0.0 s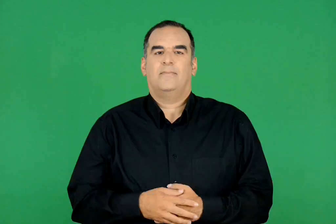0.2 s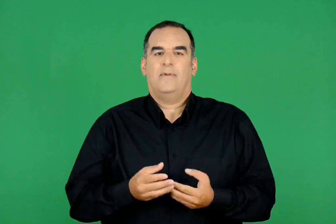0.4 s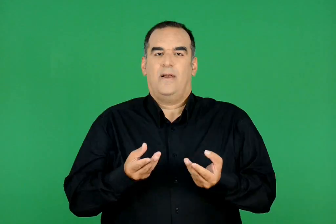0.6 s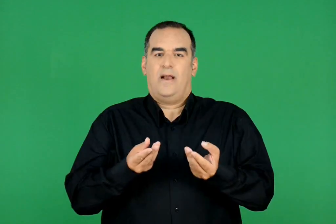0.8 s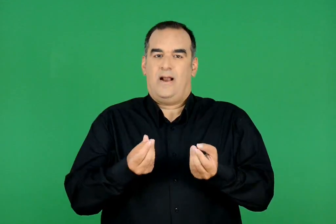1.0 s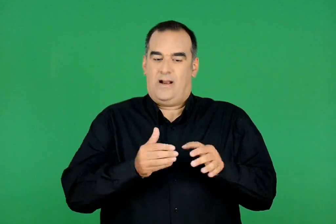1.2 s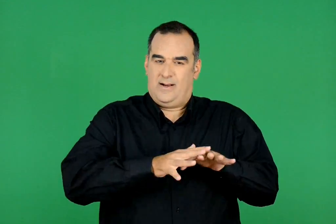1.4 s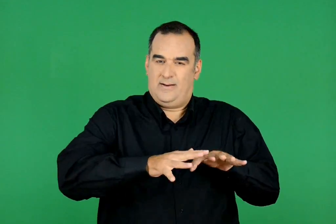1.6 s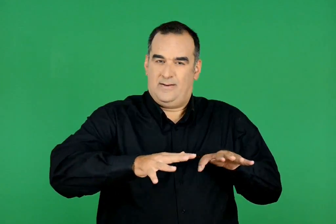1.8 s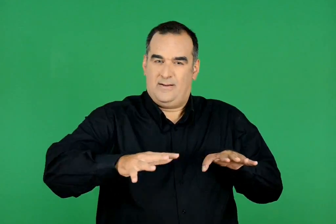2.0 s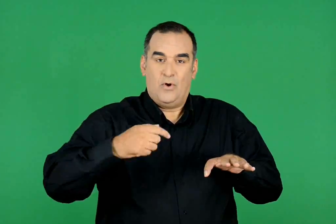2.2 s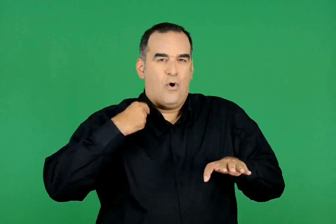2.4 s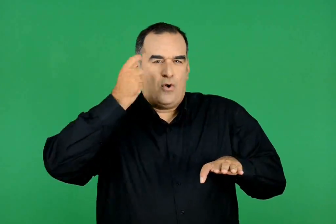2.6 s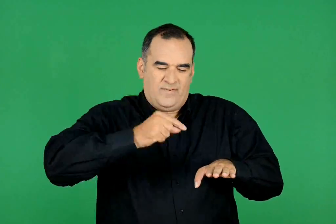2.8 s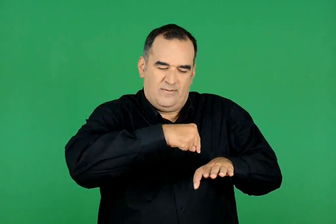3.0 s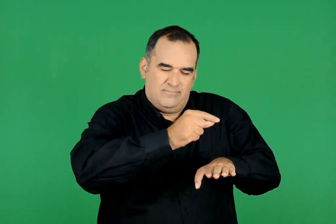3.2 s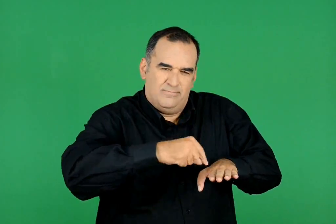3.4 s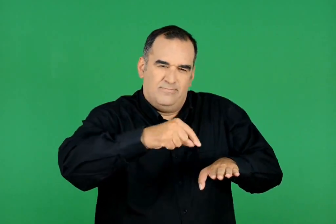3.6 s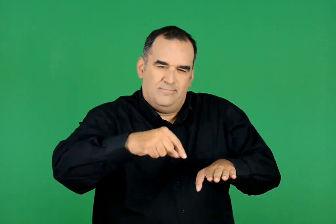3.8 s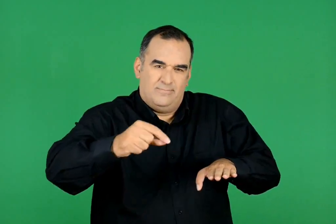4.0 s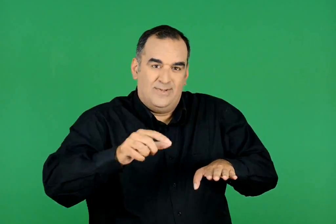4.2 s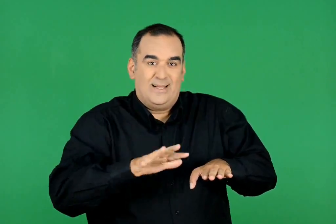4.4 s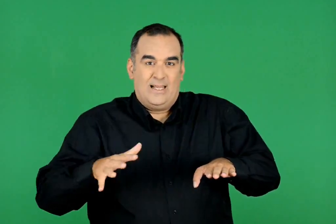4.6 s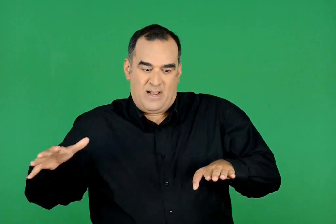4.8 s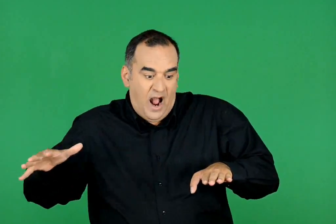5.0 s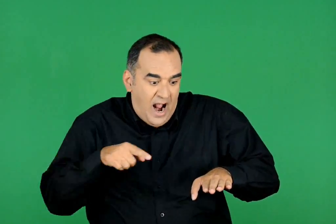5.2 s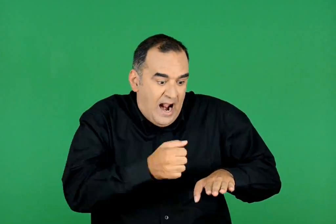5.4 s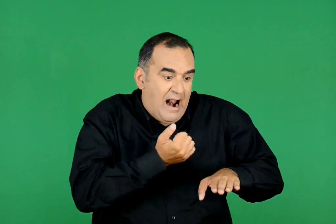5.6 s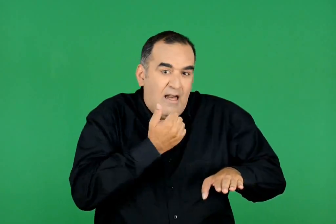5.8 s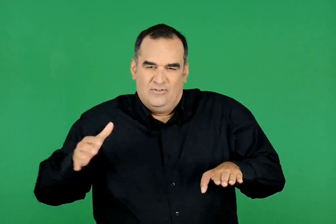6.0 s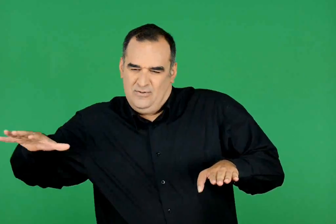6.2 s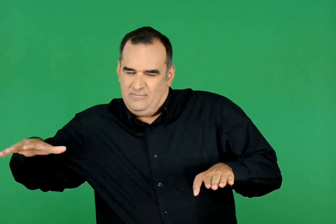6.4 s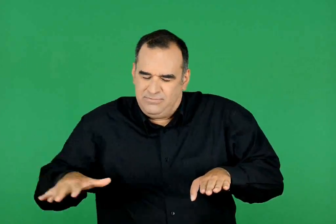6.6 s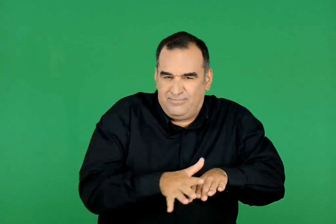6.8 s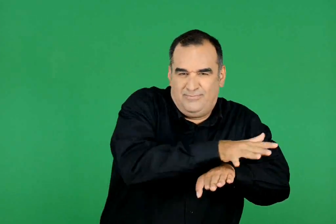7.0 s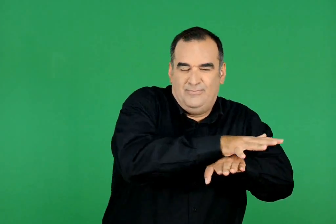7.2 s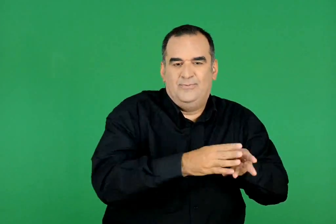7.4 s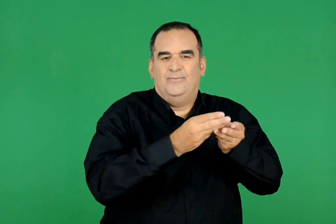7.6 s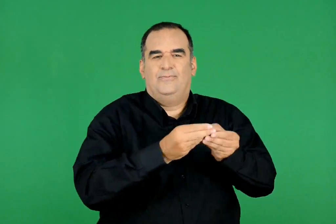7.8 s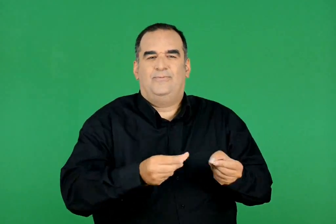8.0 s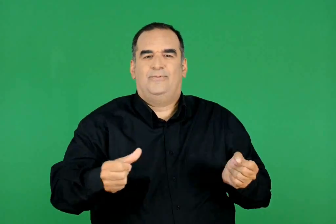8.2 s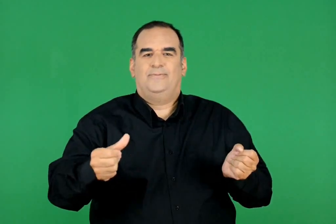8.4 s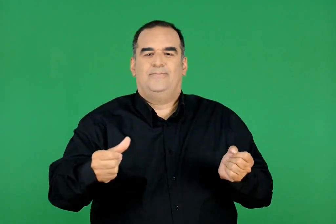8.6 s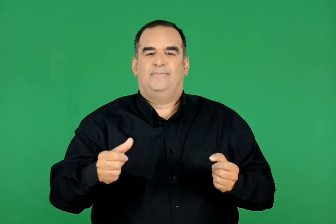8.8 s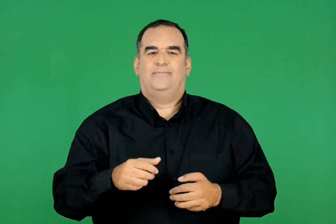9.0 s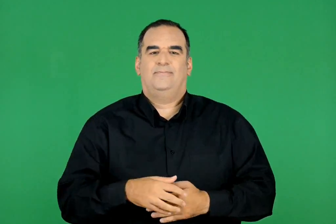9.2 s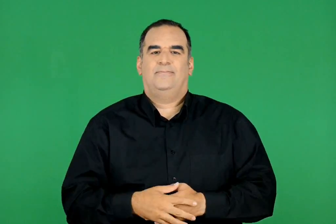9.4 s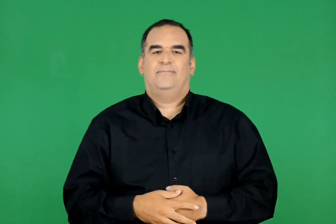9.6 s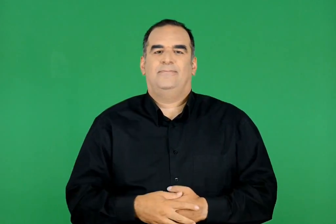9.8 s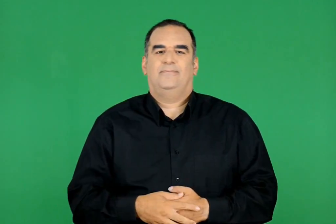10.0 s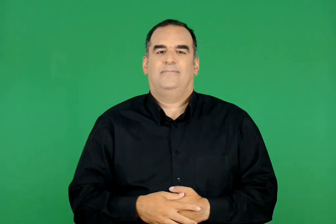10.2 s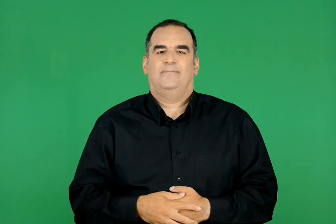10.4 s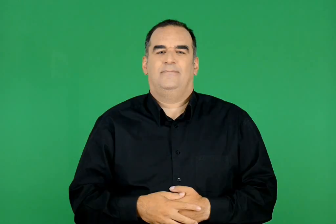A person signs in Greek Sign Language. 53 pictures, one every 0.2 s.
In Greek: στην άμμο η ορθογραφία μου να ήτανε γραμμένη να έρχεται κύμα γρήγορα τα λάθη μου να παίρνει
